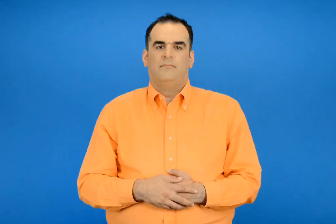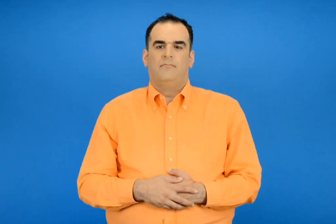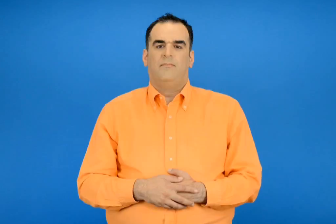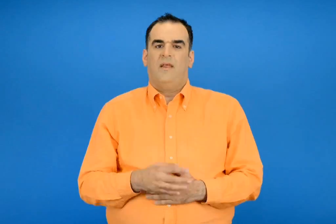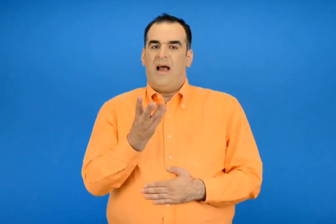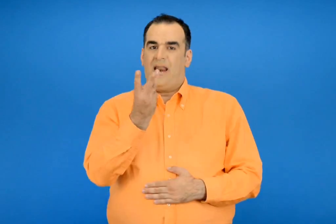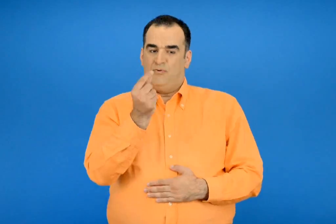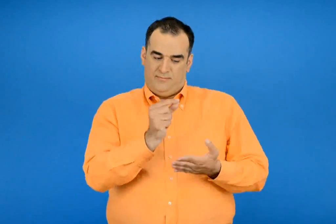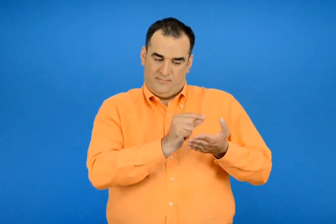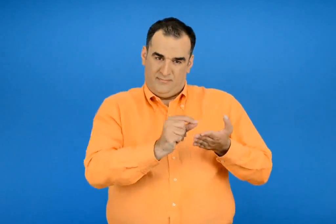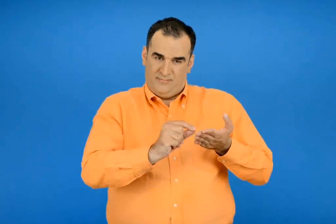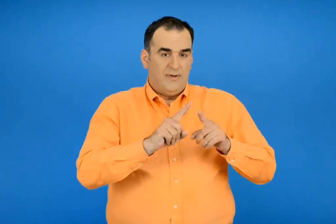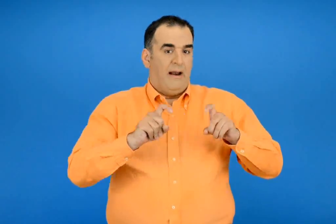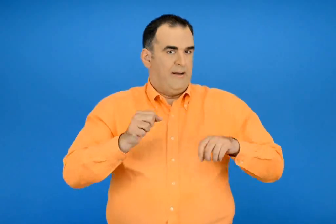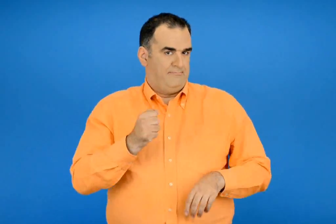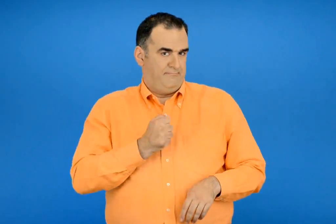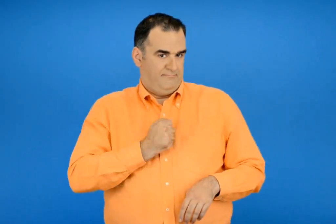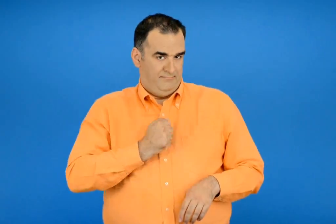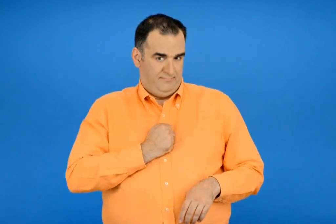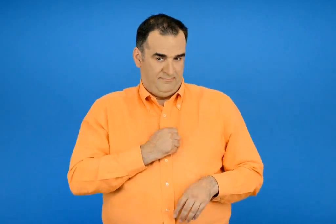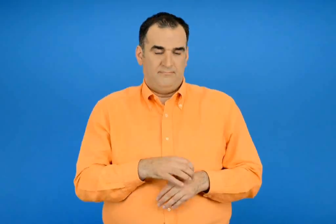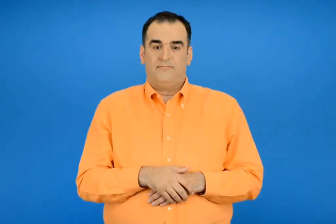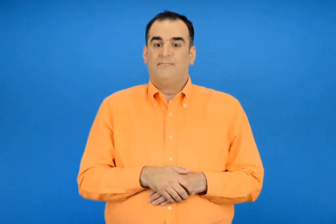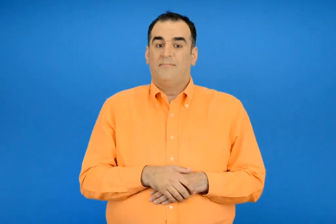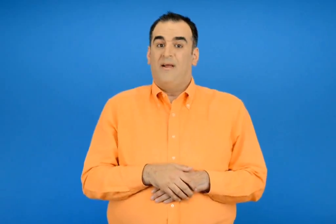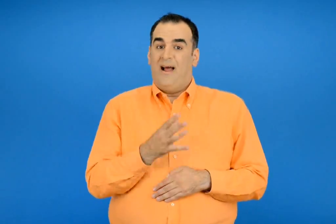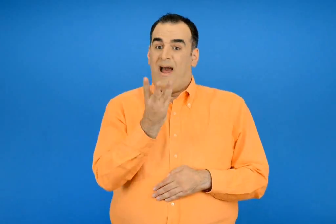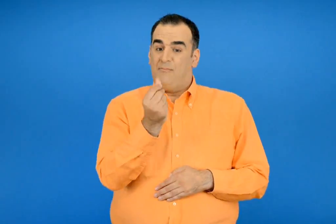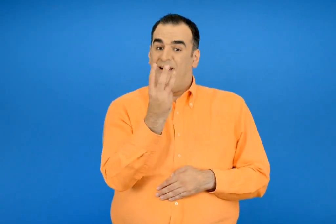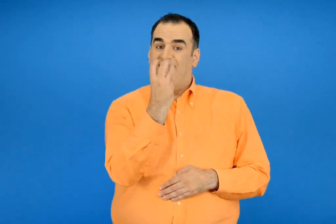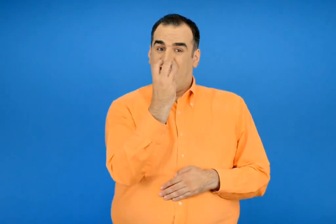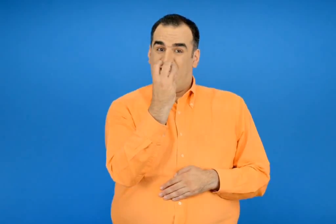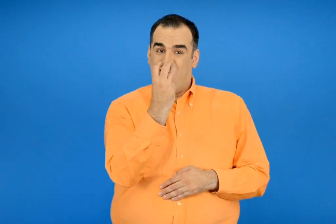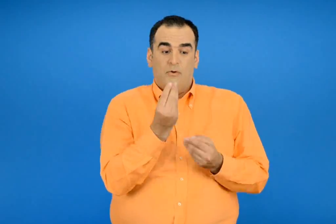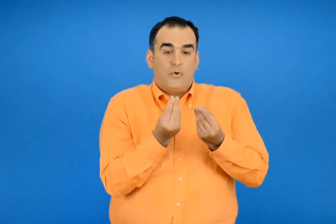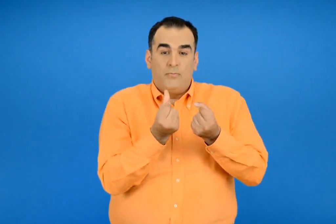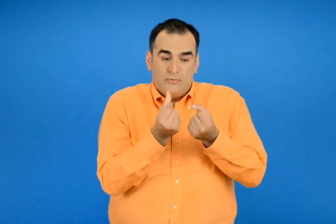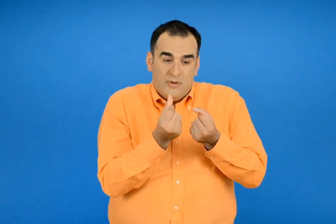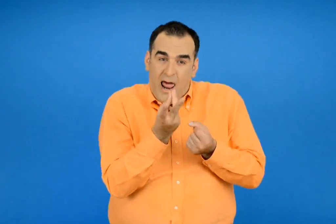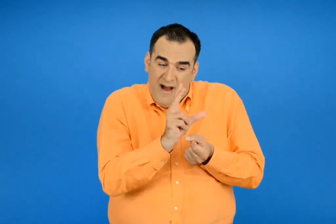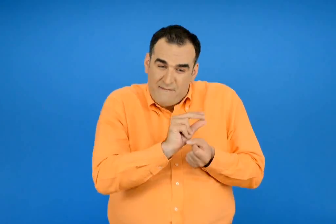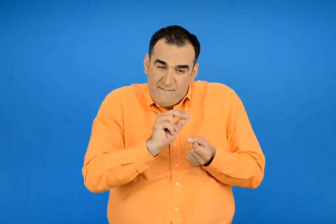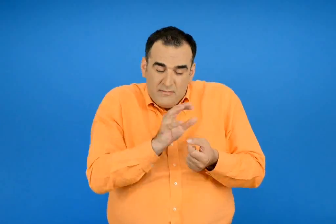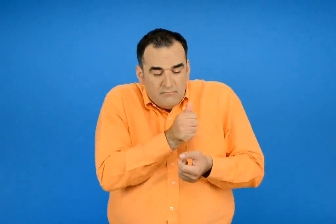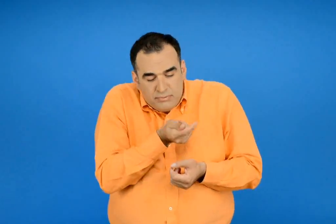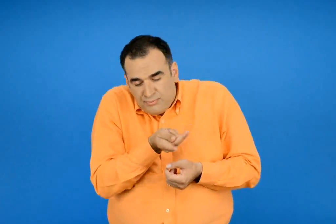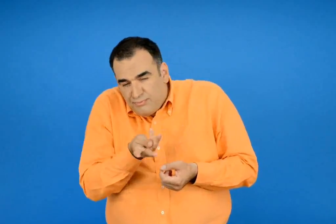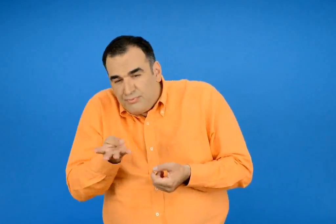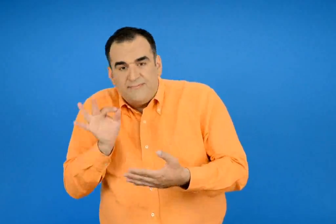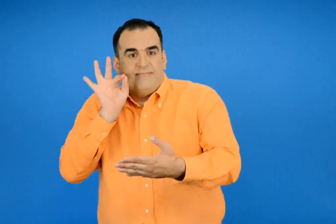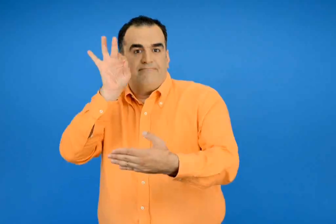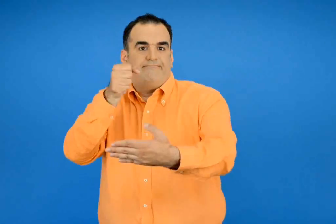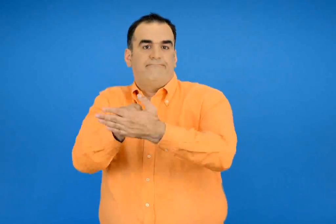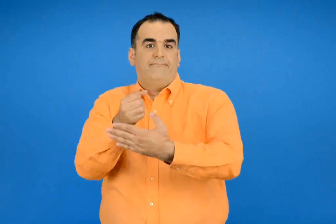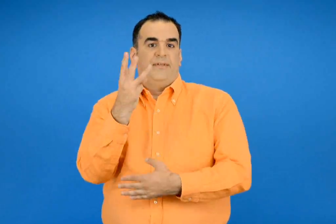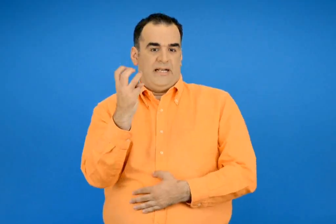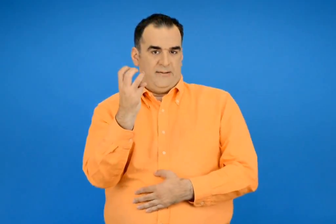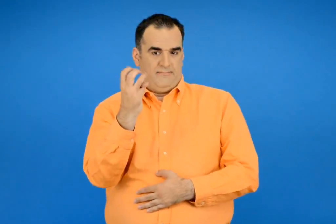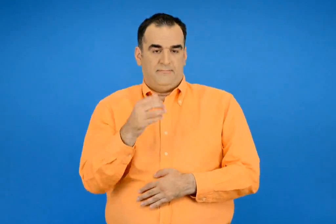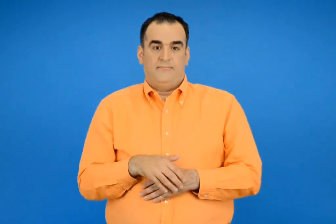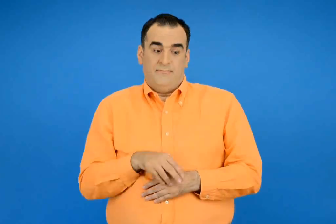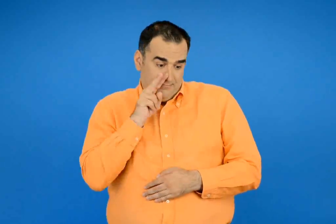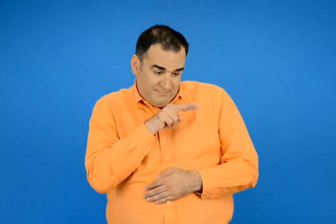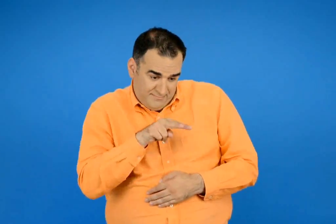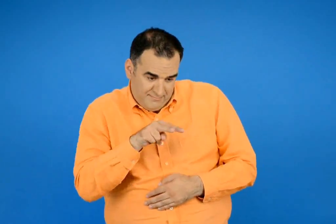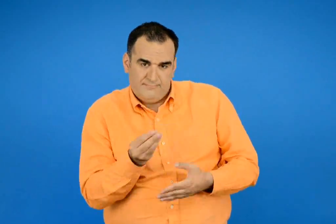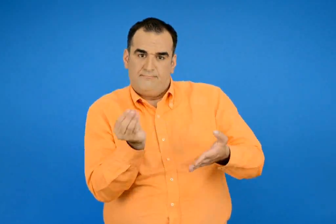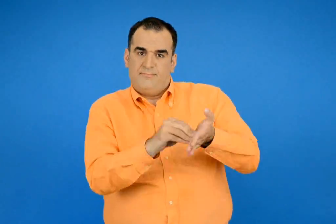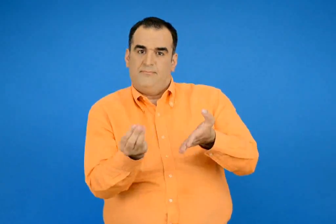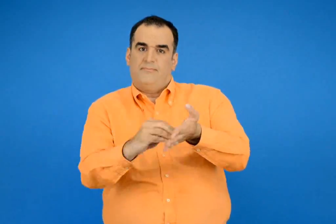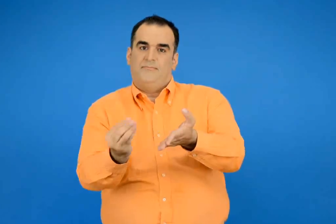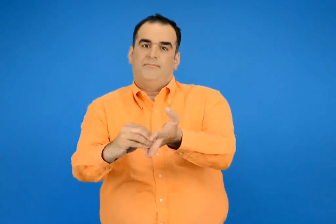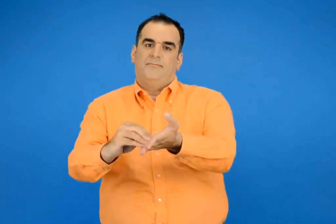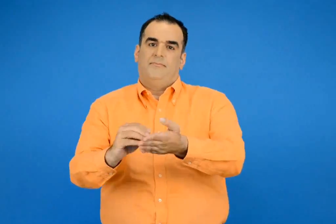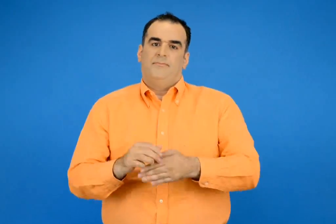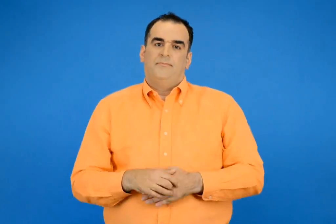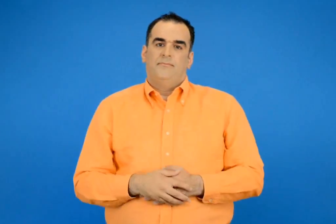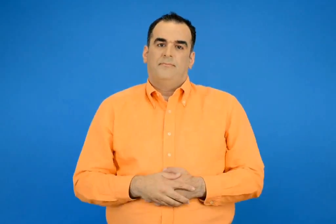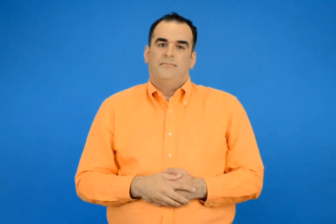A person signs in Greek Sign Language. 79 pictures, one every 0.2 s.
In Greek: φτιάχνουμε αριθμούς με τα υλικά μας από πόσους ιδίους αριθμούς μπορούμε να φτιάξουμε το 30 ; παρατηρώ και συμπληρώνω
